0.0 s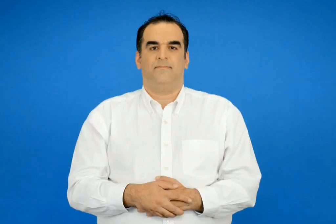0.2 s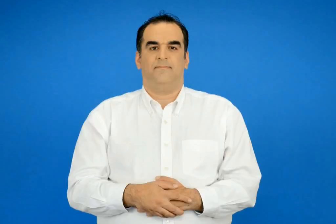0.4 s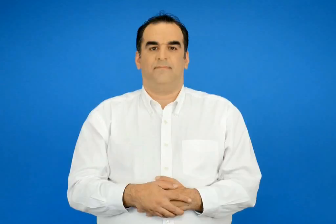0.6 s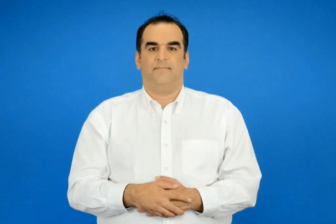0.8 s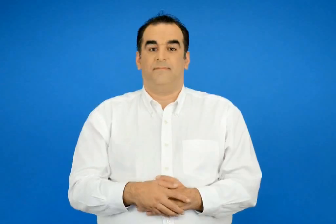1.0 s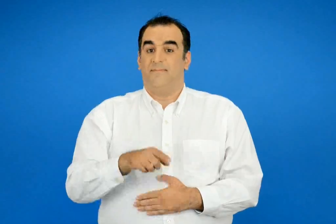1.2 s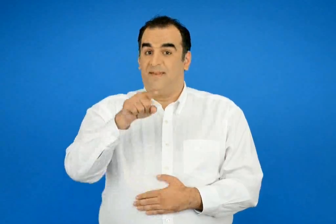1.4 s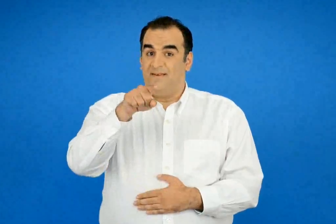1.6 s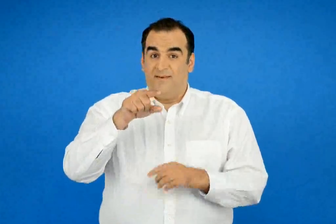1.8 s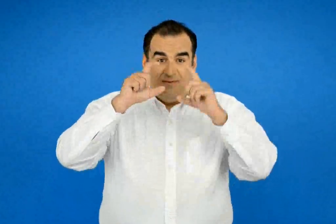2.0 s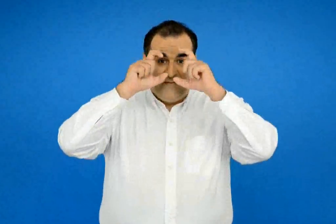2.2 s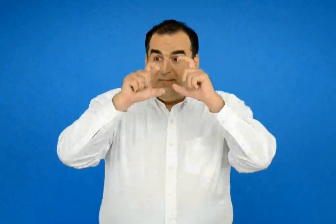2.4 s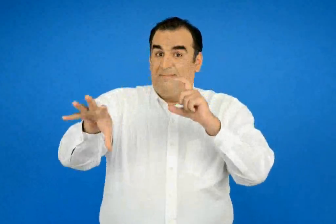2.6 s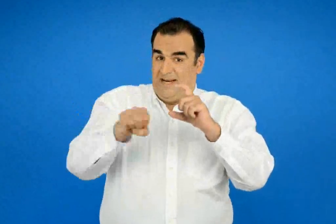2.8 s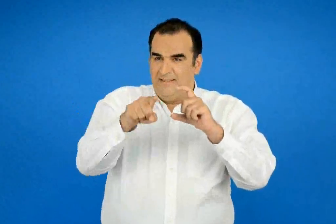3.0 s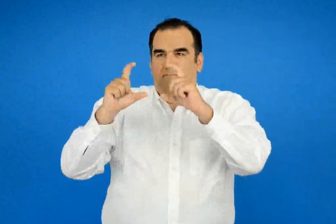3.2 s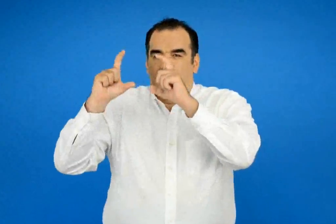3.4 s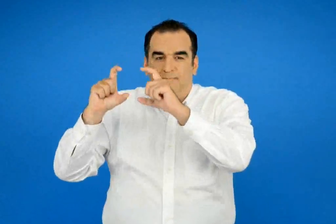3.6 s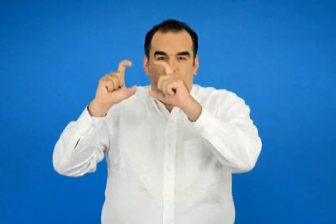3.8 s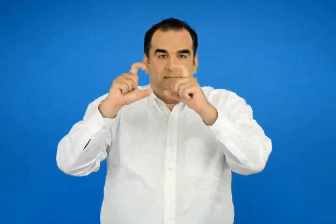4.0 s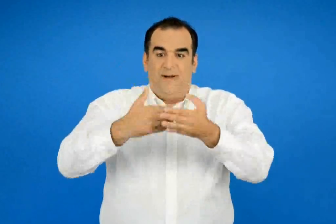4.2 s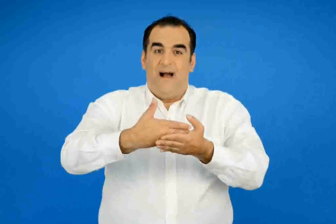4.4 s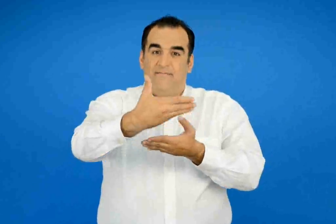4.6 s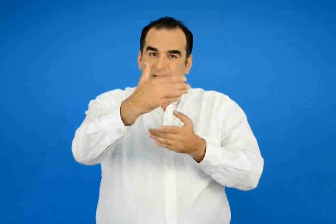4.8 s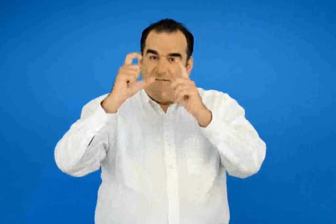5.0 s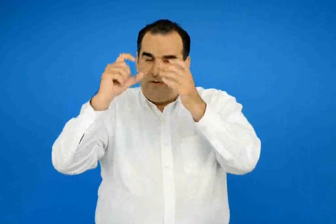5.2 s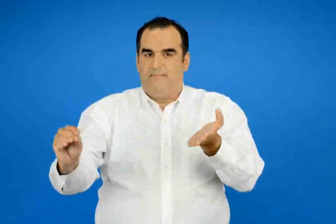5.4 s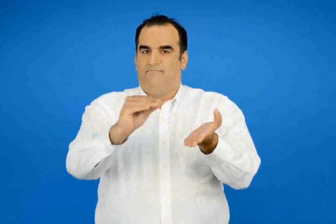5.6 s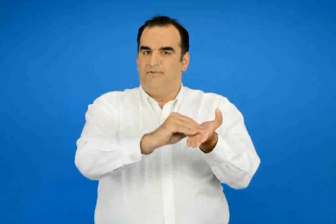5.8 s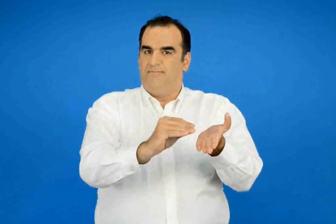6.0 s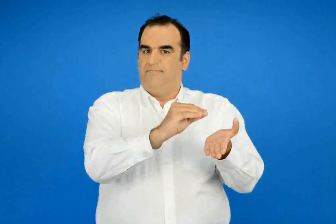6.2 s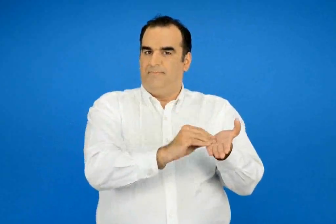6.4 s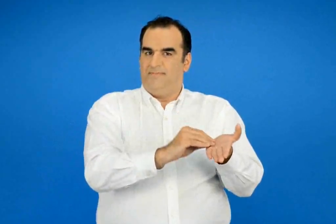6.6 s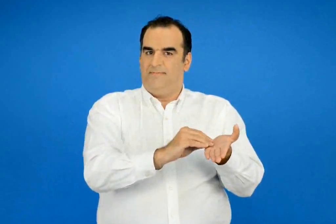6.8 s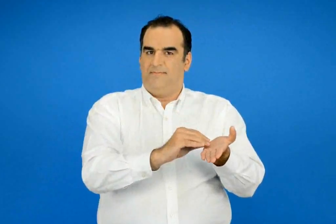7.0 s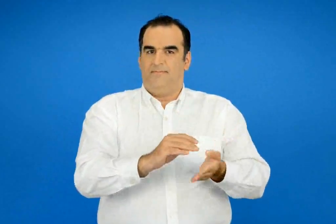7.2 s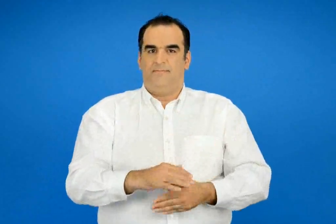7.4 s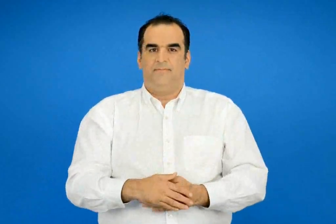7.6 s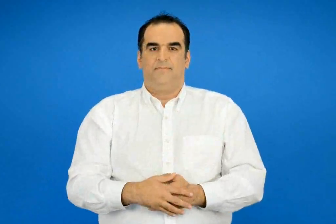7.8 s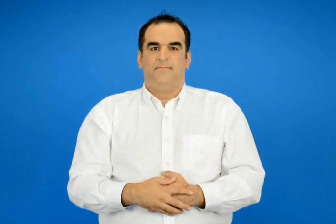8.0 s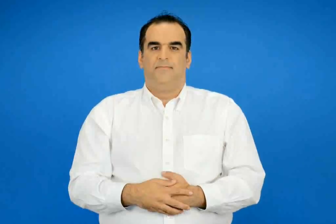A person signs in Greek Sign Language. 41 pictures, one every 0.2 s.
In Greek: να πάρεις και τη φωτογραφική σου μηχανή να βάλουμε και φωτογραφίες στην εφημερίδα
